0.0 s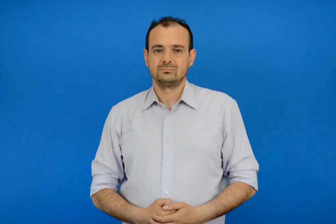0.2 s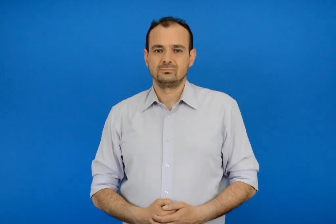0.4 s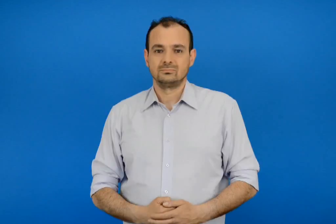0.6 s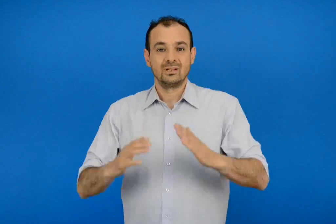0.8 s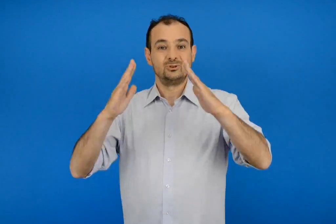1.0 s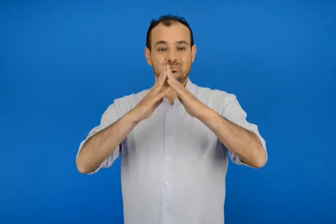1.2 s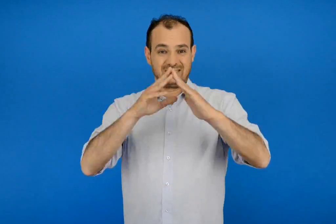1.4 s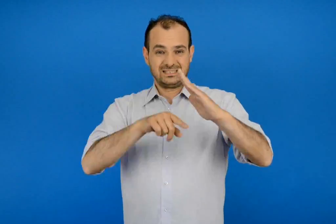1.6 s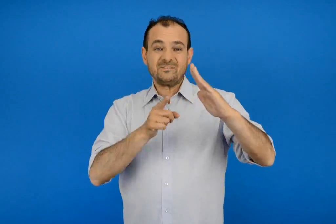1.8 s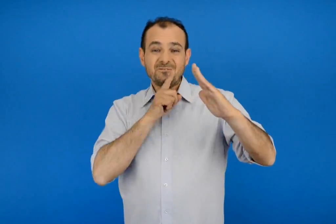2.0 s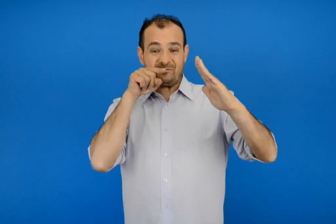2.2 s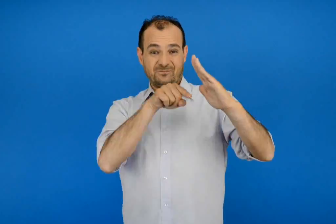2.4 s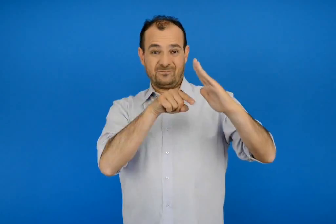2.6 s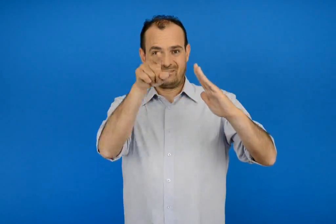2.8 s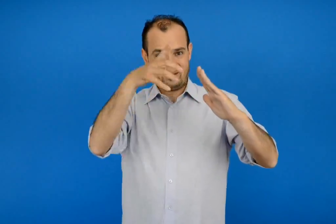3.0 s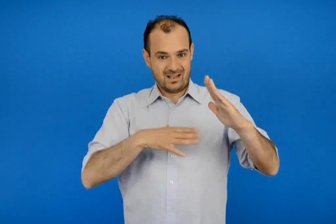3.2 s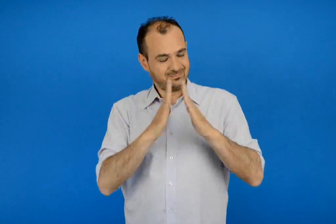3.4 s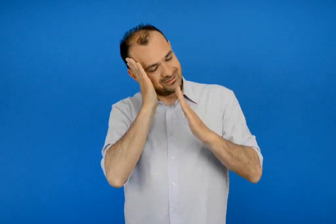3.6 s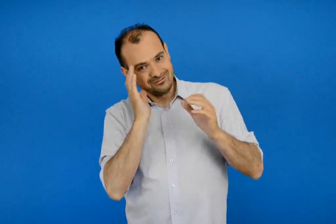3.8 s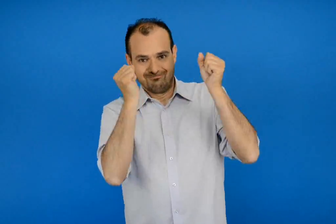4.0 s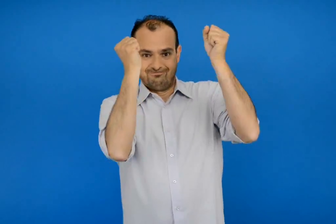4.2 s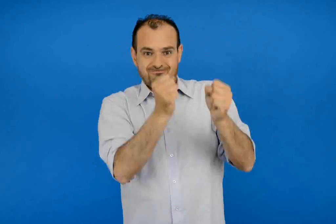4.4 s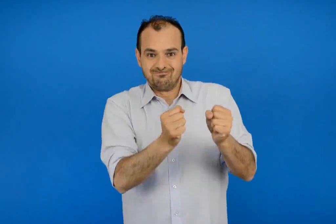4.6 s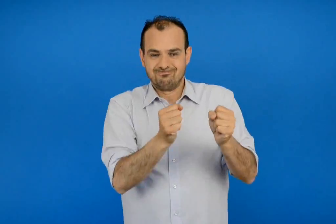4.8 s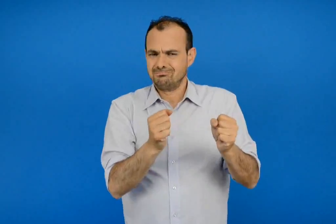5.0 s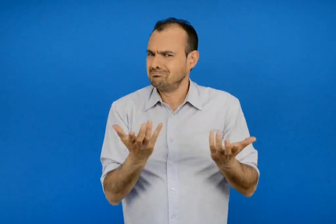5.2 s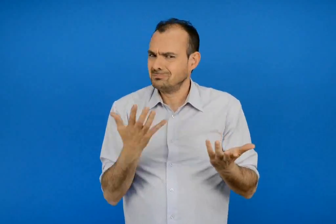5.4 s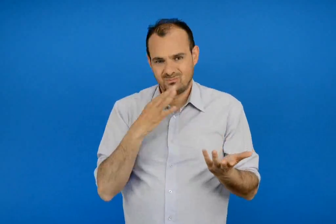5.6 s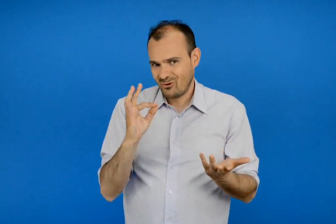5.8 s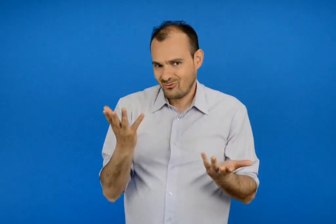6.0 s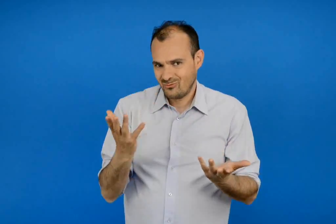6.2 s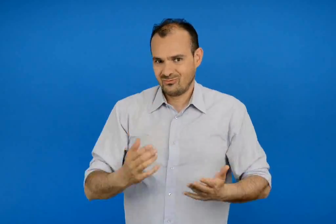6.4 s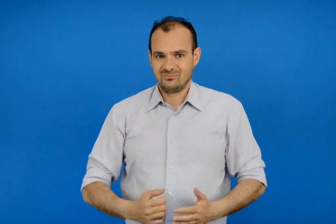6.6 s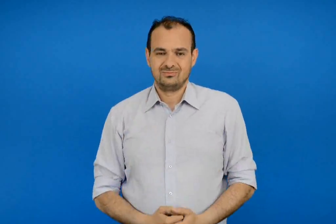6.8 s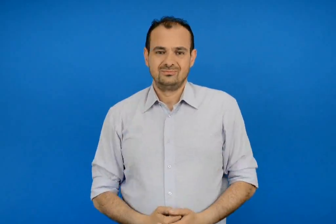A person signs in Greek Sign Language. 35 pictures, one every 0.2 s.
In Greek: θα θέλατε να μένατε σε ένα τέτοιο σπίτι και γιατί ;
